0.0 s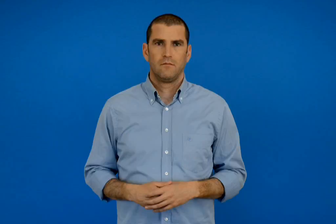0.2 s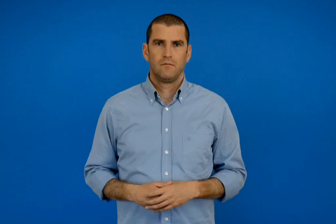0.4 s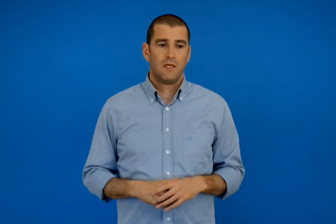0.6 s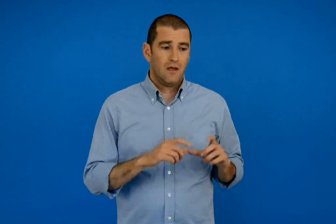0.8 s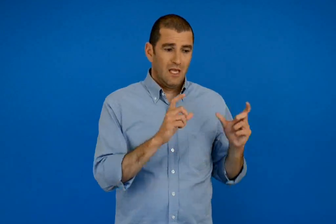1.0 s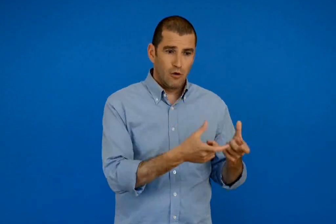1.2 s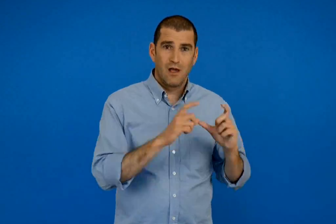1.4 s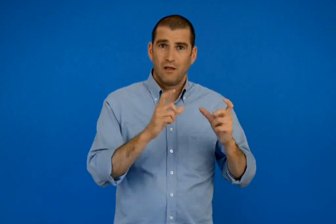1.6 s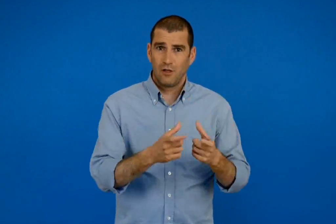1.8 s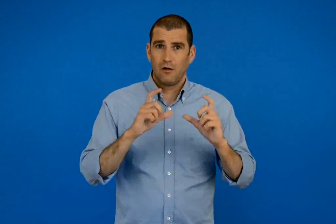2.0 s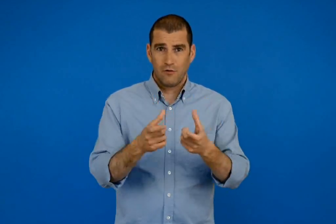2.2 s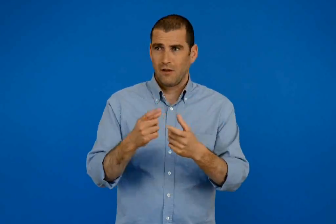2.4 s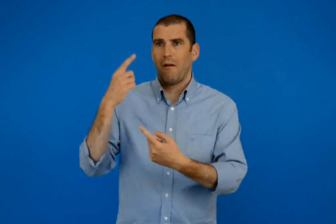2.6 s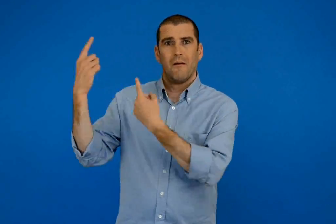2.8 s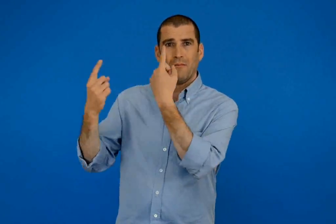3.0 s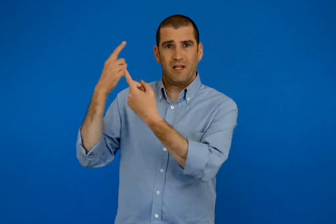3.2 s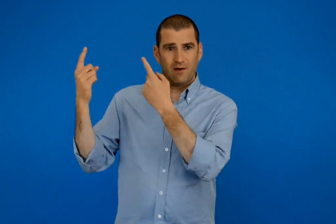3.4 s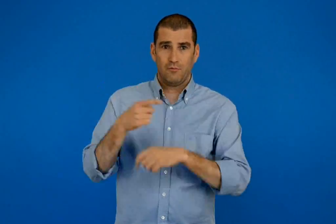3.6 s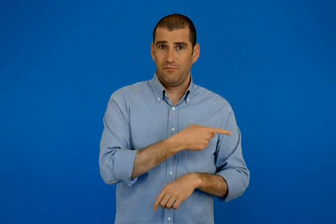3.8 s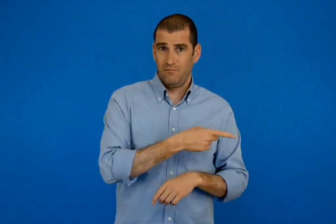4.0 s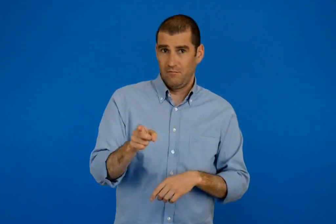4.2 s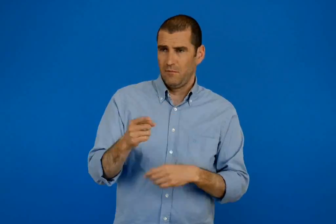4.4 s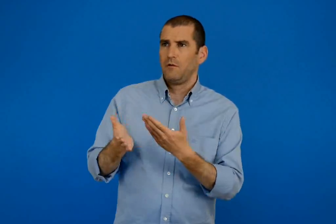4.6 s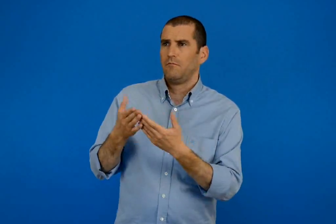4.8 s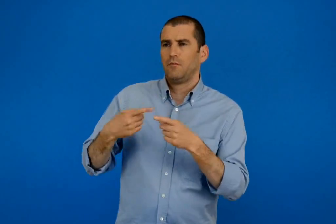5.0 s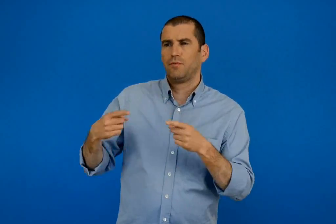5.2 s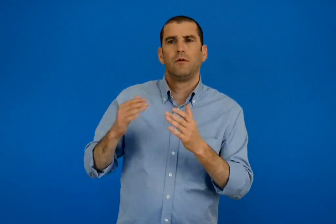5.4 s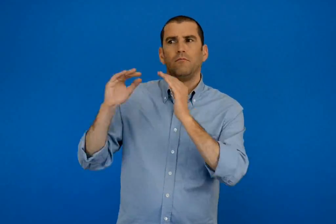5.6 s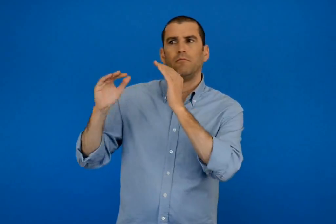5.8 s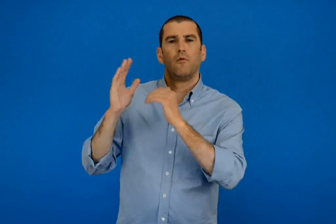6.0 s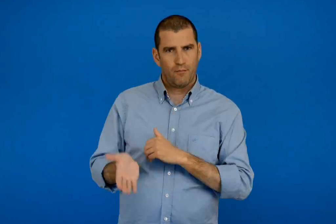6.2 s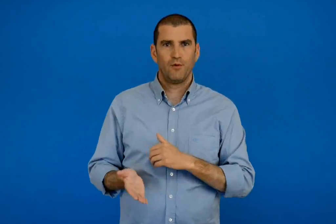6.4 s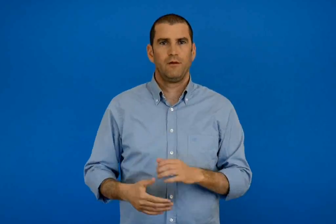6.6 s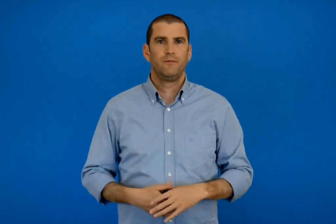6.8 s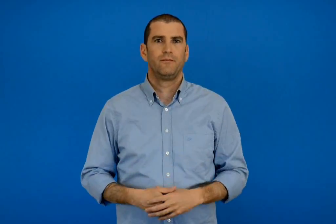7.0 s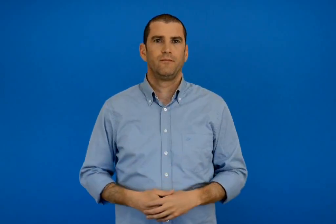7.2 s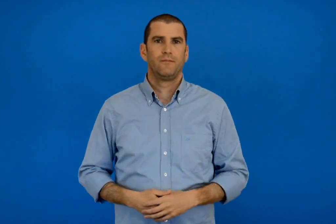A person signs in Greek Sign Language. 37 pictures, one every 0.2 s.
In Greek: κάθε οικογένεια μπορεί να κάνει πολλά για να προστατεύει το περιβάλλον
